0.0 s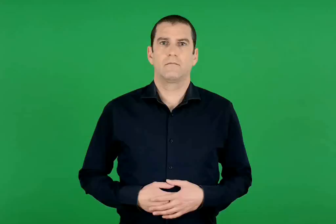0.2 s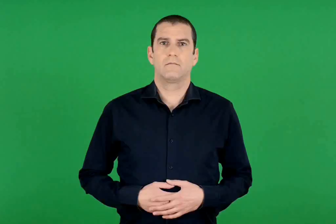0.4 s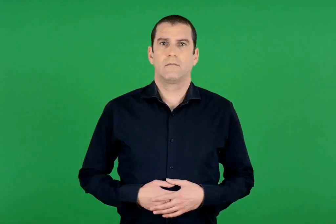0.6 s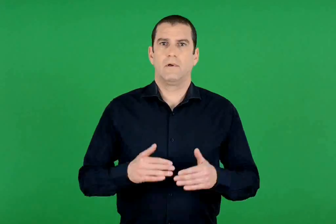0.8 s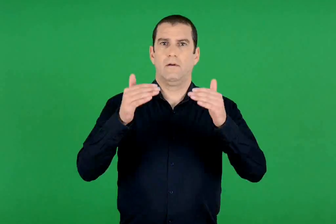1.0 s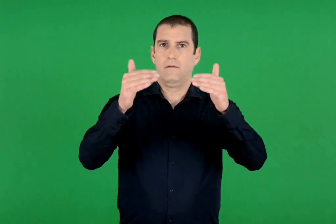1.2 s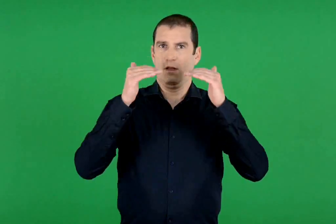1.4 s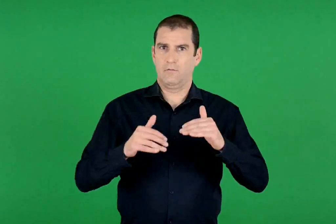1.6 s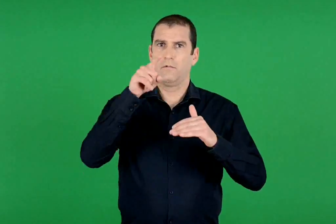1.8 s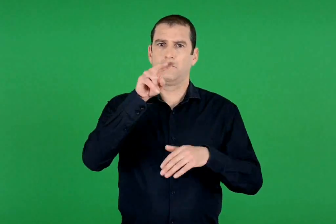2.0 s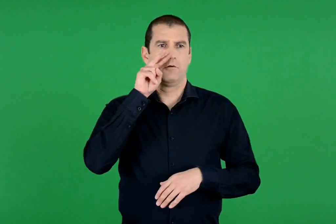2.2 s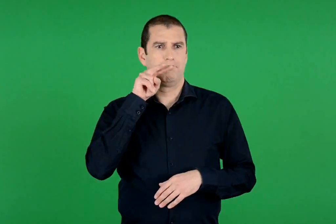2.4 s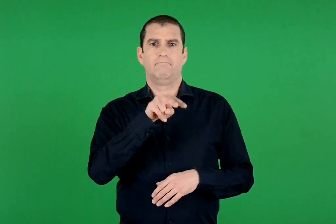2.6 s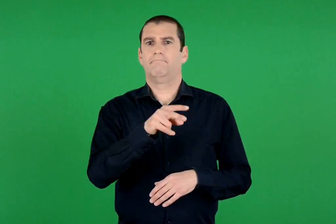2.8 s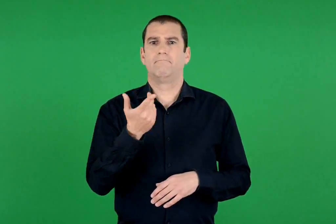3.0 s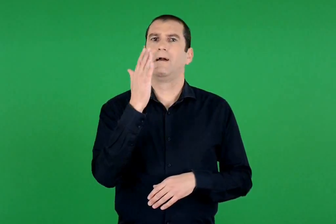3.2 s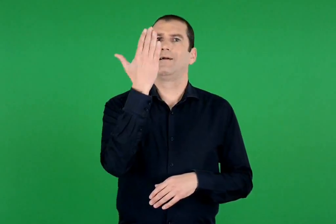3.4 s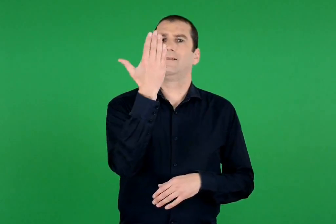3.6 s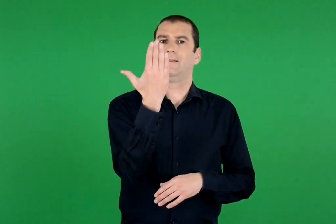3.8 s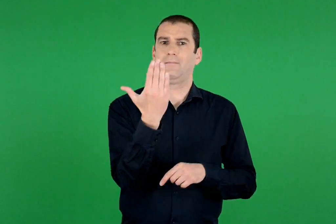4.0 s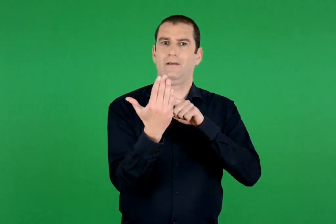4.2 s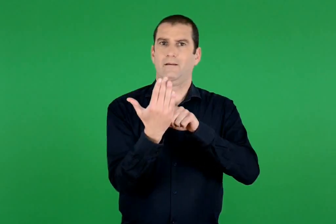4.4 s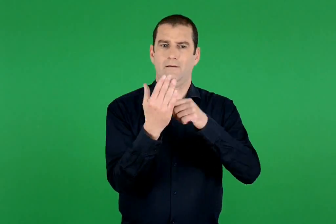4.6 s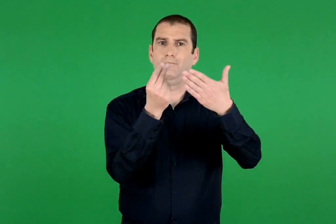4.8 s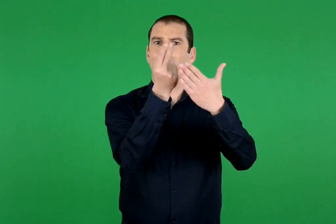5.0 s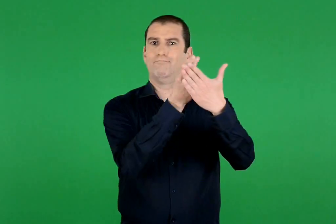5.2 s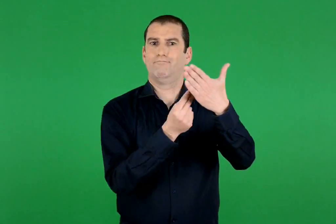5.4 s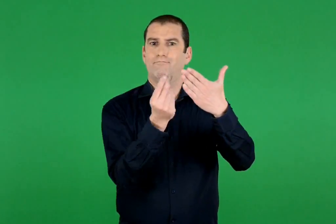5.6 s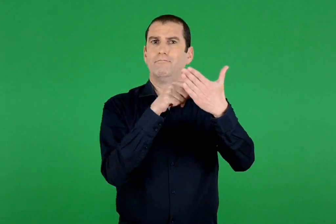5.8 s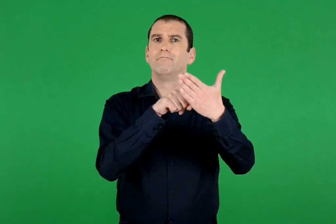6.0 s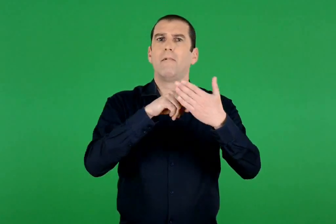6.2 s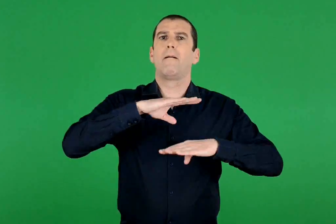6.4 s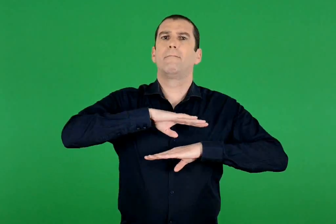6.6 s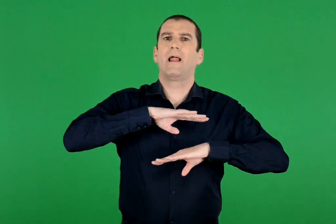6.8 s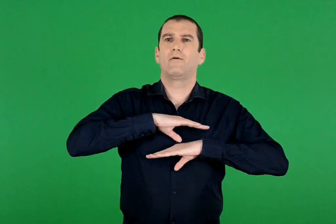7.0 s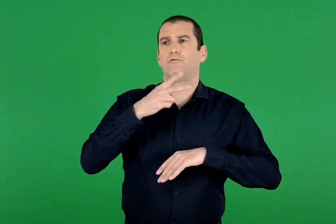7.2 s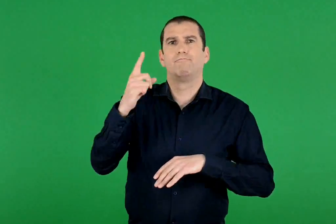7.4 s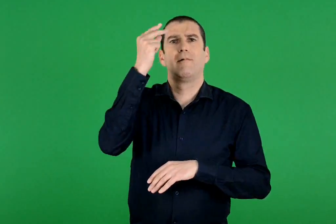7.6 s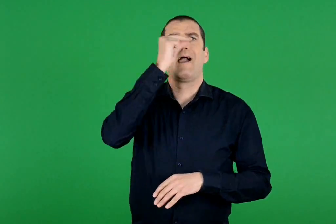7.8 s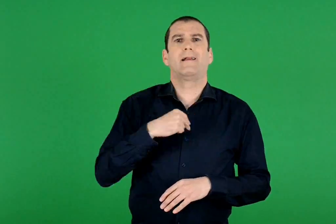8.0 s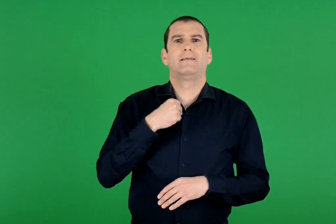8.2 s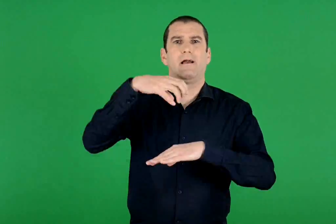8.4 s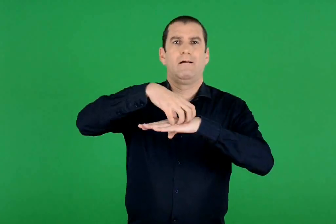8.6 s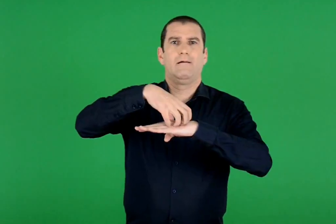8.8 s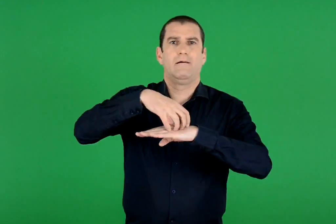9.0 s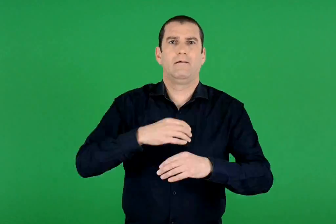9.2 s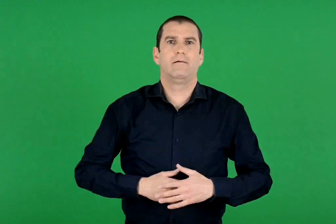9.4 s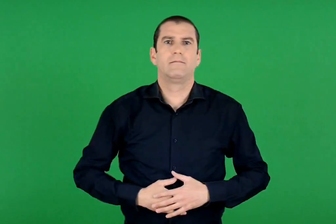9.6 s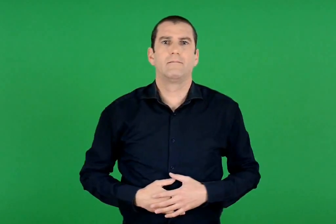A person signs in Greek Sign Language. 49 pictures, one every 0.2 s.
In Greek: παρακάτω βλέπεις ένα ζωγραφισμένο τζάμι από το παράθυρο μιας εκκλησίας
